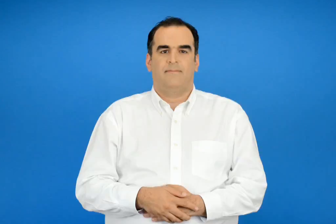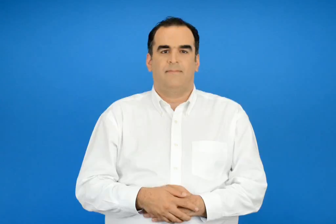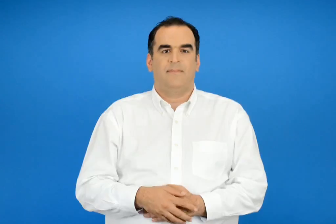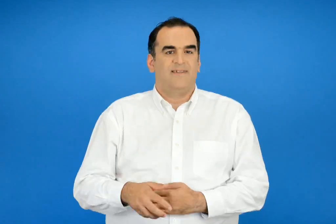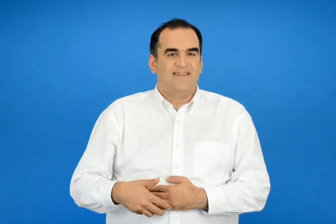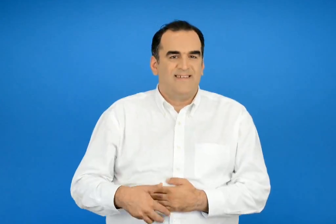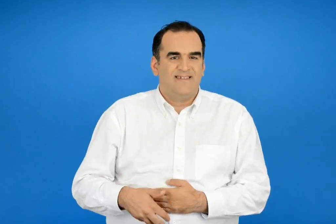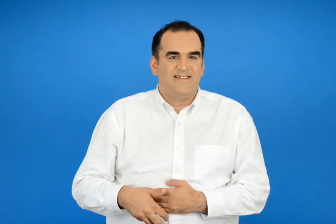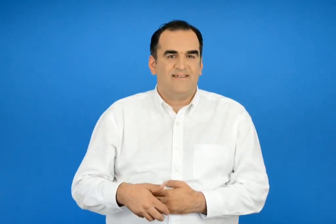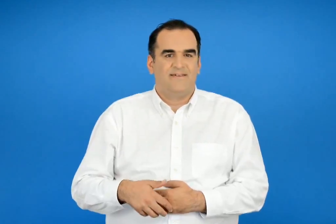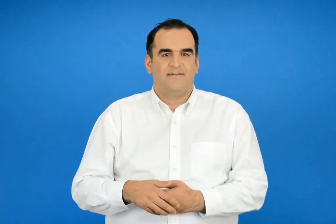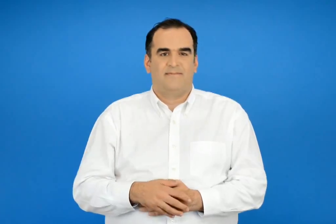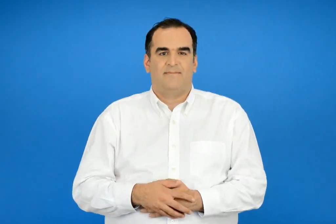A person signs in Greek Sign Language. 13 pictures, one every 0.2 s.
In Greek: γελώ
